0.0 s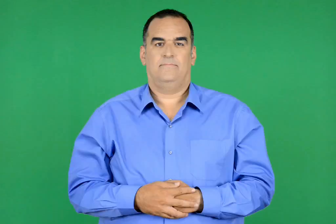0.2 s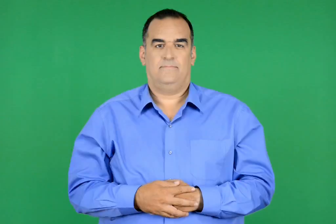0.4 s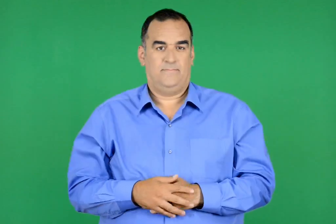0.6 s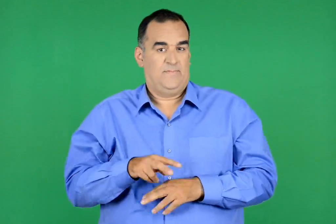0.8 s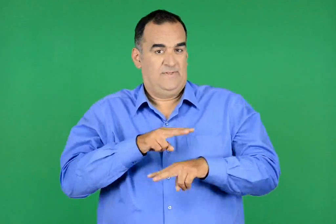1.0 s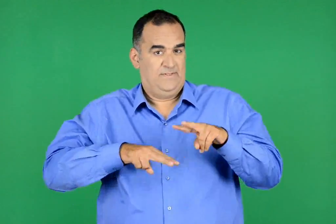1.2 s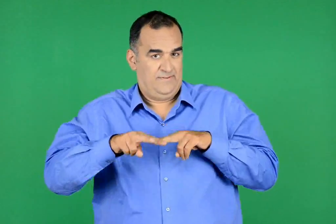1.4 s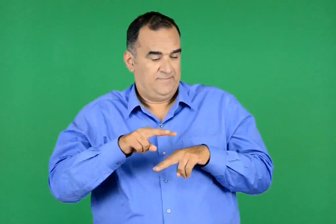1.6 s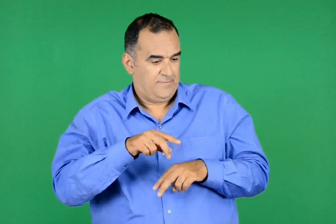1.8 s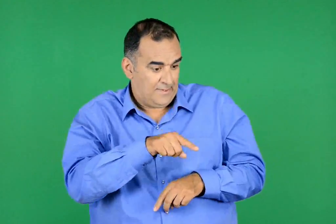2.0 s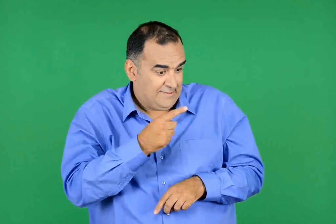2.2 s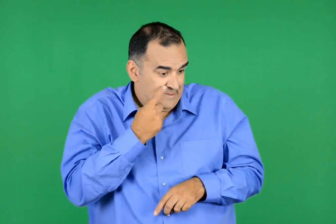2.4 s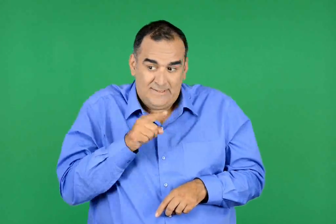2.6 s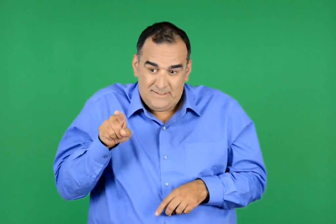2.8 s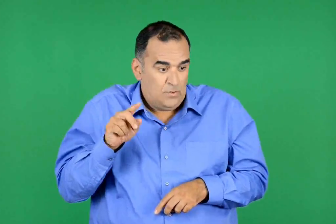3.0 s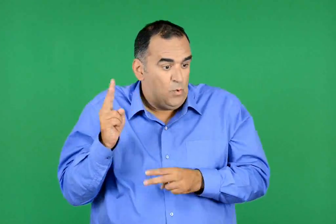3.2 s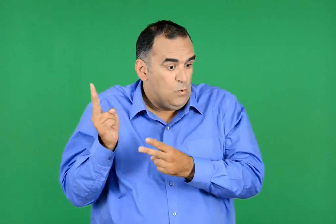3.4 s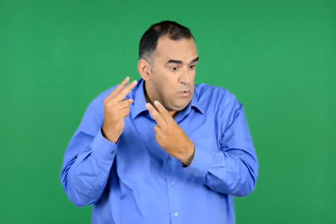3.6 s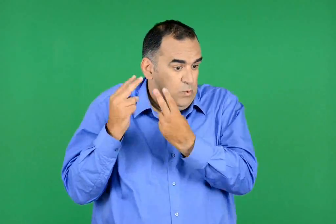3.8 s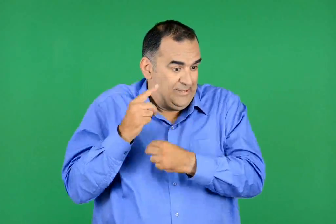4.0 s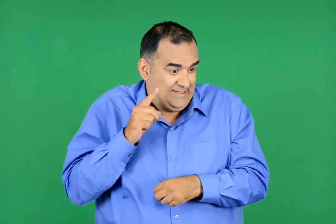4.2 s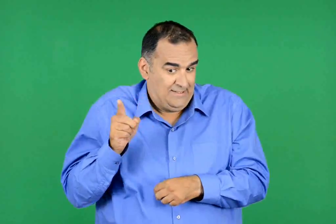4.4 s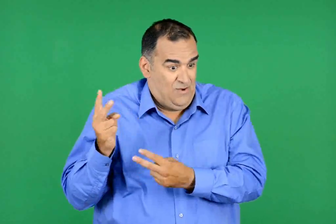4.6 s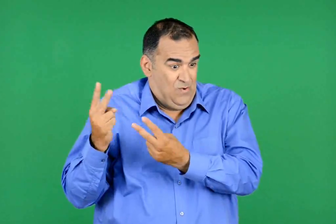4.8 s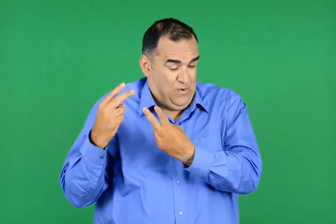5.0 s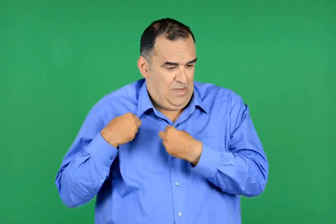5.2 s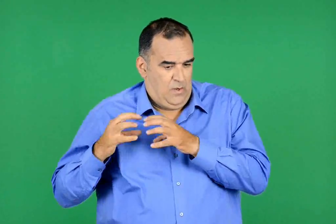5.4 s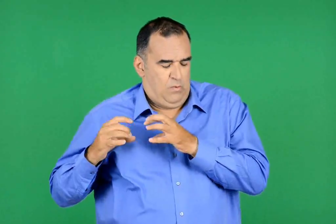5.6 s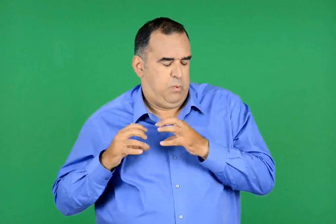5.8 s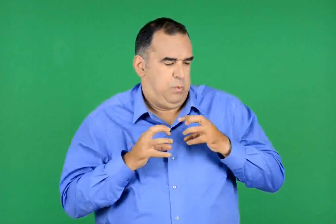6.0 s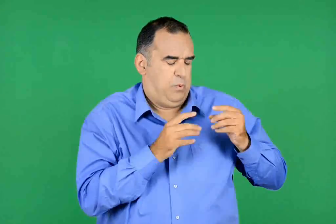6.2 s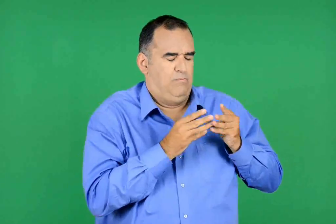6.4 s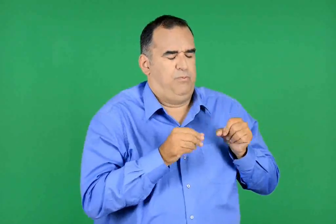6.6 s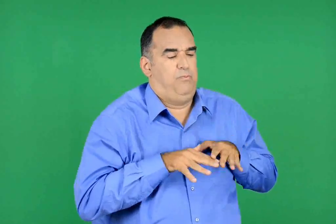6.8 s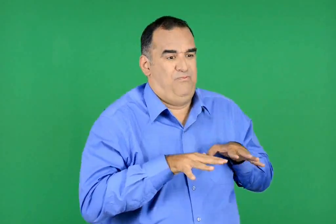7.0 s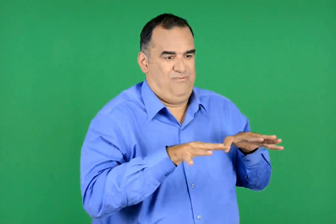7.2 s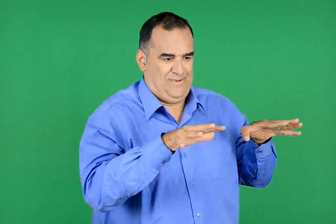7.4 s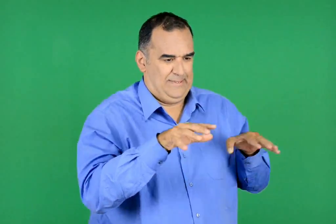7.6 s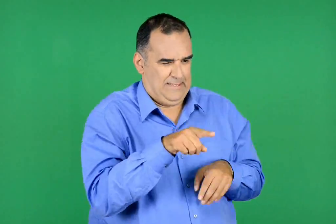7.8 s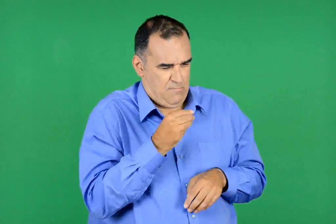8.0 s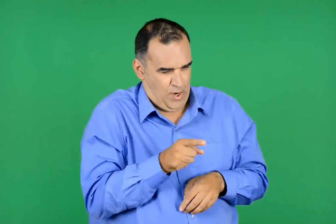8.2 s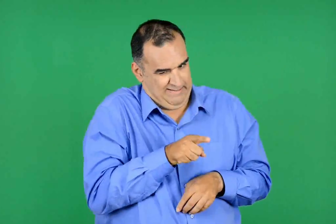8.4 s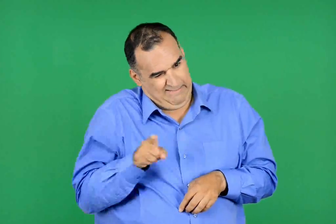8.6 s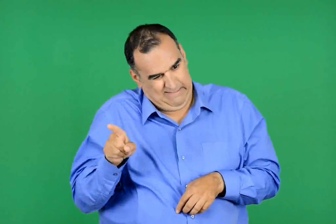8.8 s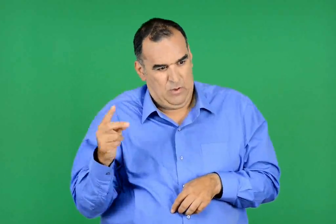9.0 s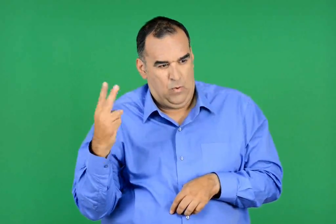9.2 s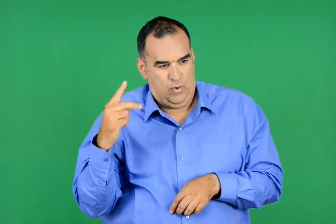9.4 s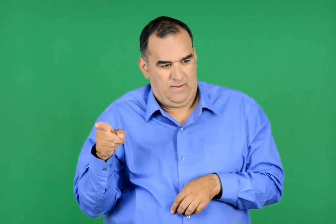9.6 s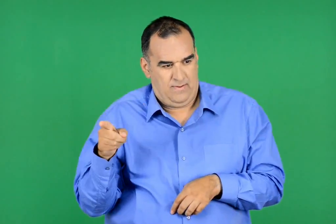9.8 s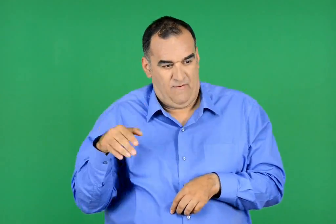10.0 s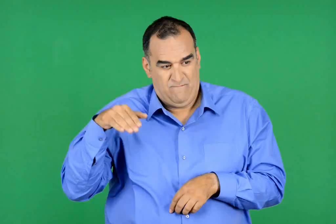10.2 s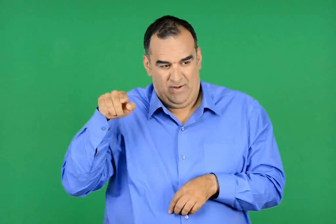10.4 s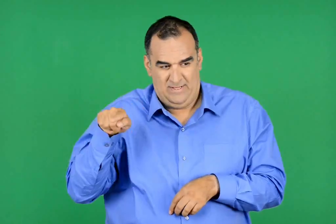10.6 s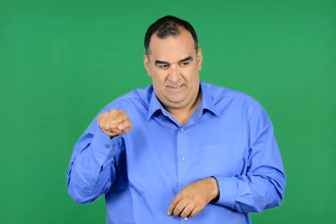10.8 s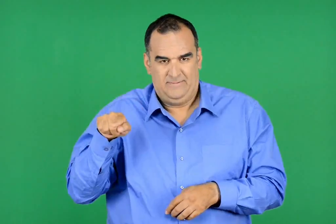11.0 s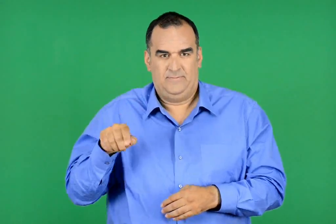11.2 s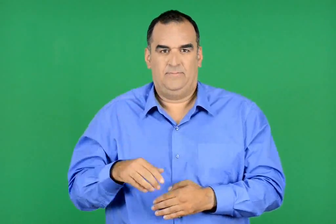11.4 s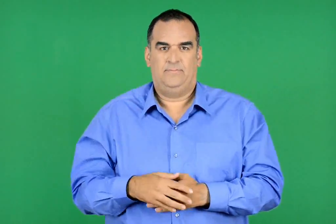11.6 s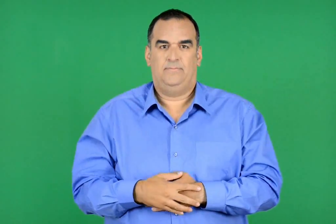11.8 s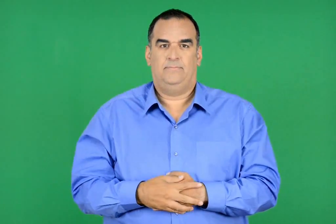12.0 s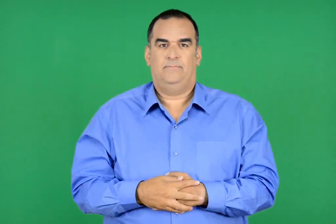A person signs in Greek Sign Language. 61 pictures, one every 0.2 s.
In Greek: βλέπεις τον βοριά ; του είπαν τα σύννεφα αυτός όταν φυσά , εσείς σκορπιζόμαστε και χάνουμε τα κοµµάτια µας σύρε στον βοριά
